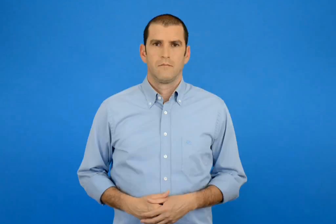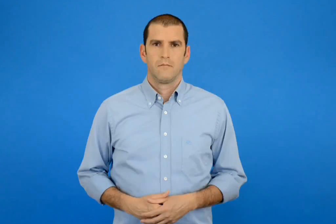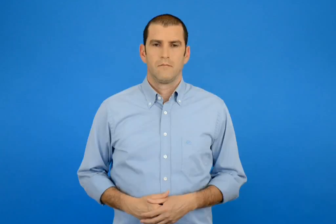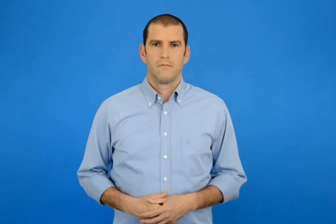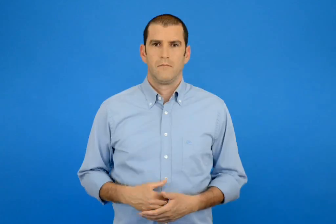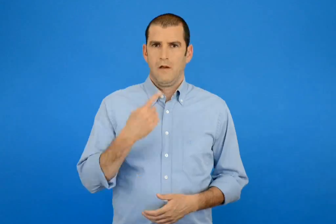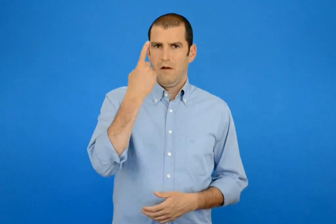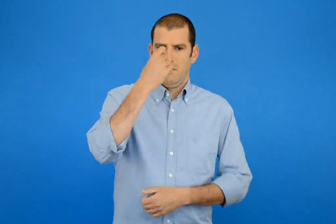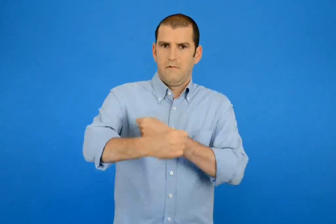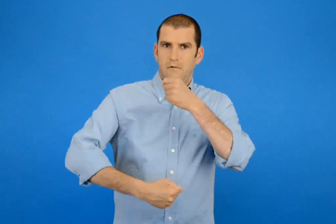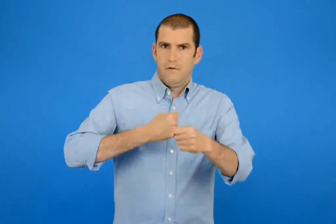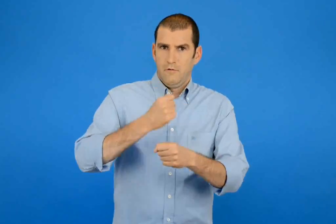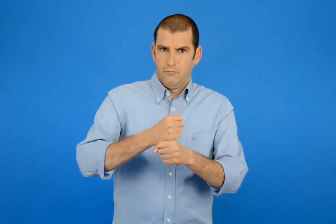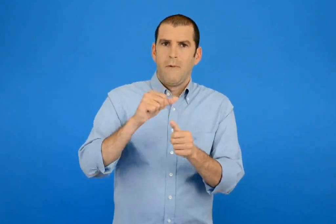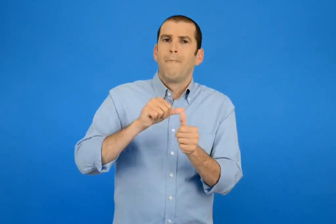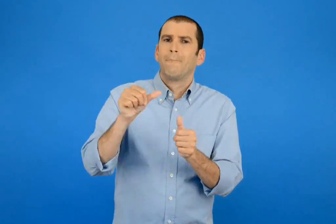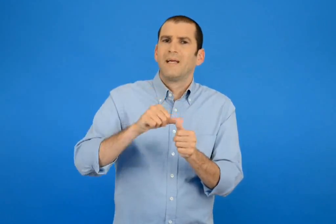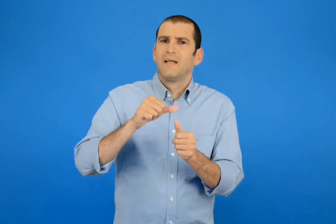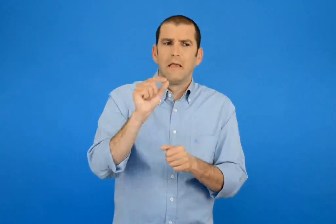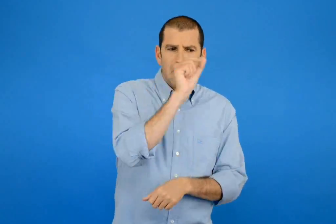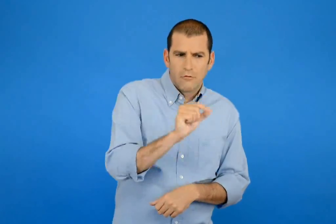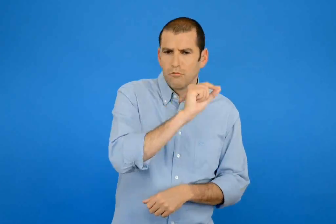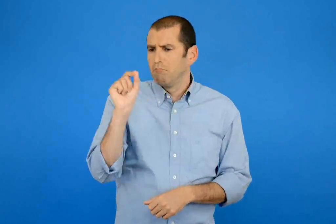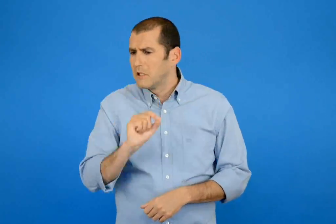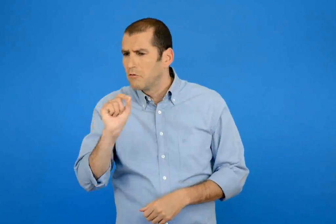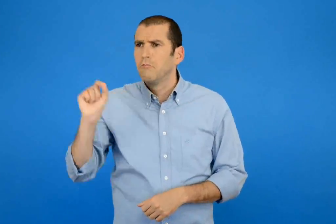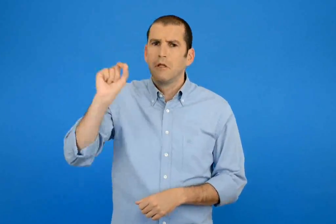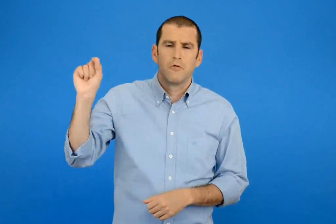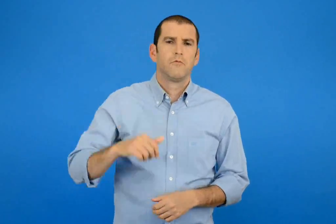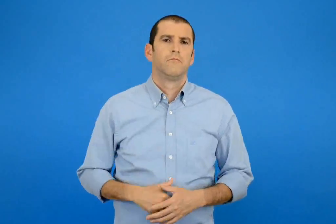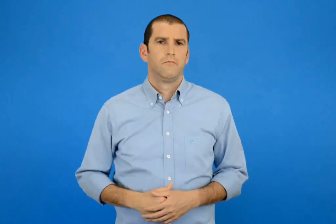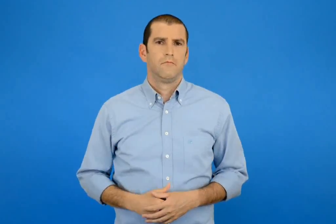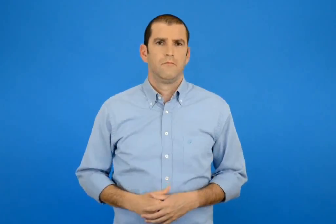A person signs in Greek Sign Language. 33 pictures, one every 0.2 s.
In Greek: κυκλώνω τους μήνες ενός έτους
